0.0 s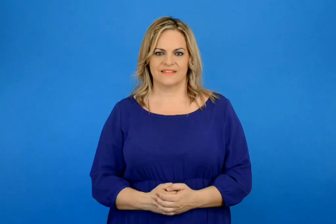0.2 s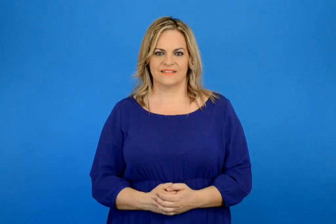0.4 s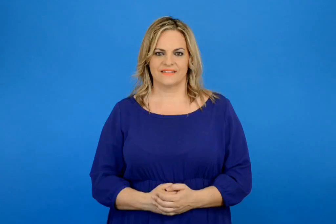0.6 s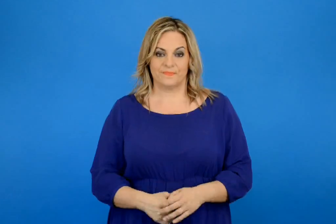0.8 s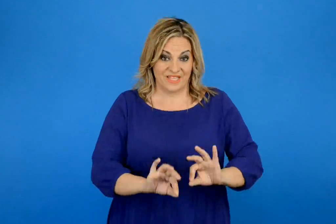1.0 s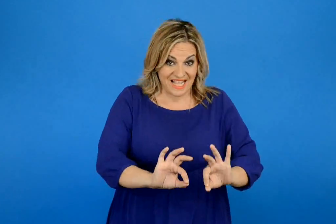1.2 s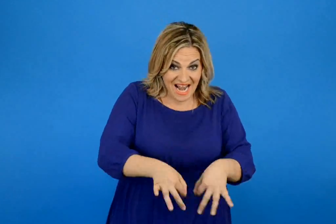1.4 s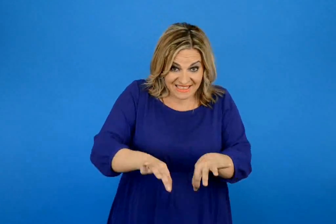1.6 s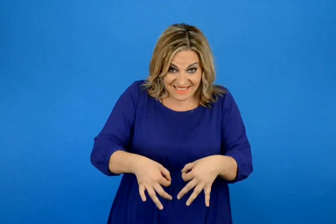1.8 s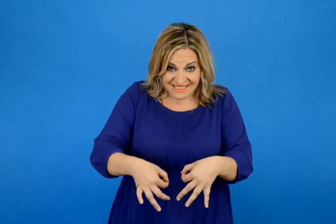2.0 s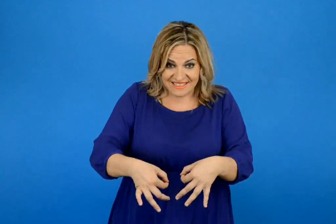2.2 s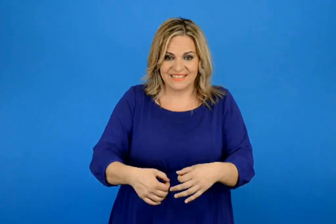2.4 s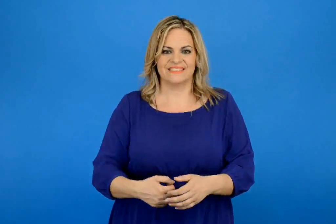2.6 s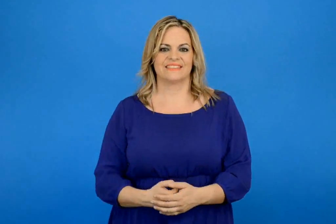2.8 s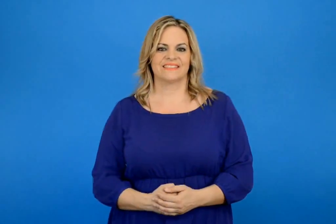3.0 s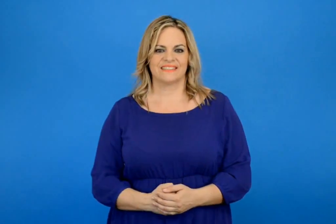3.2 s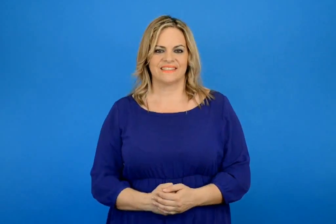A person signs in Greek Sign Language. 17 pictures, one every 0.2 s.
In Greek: κάλτσες
